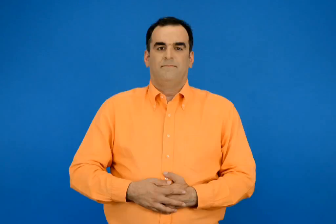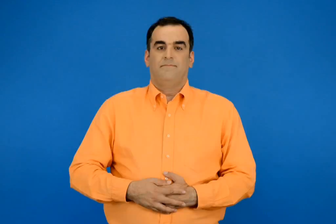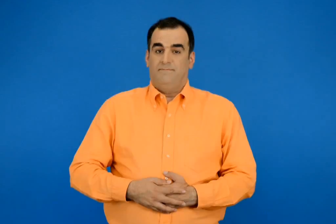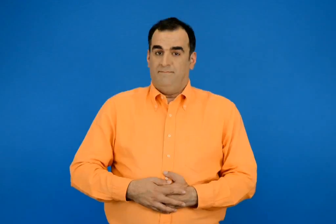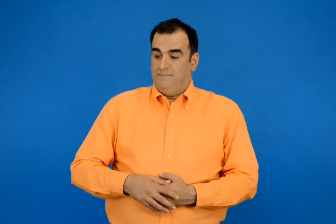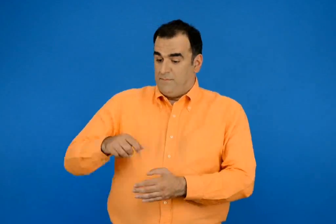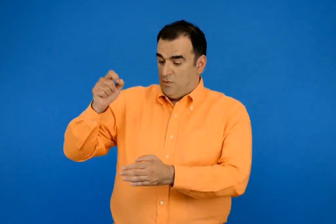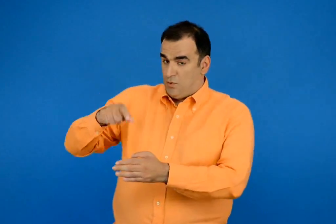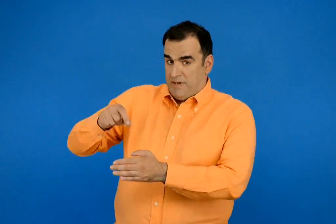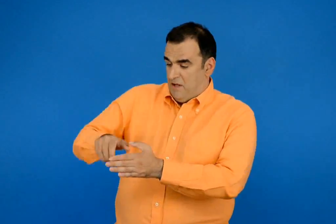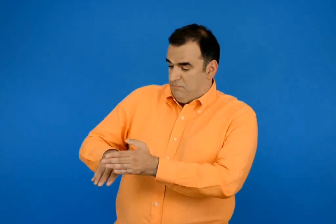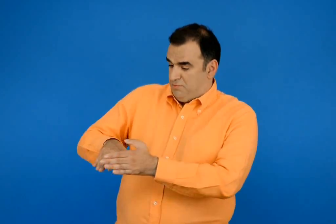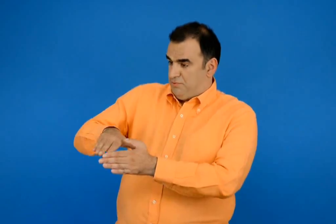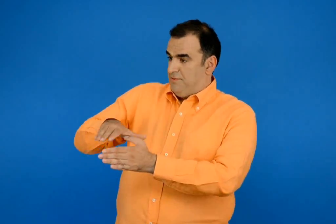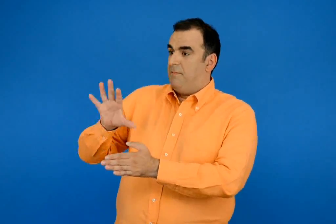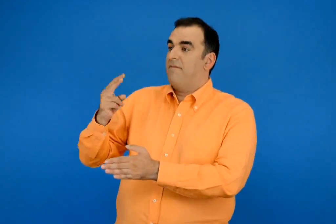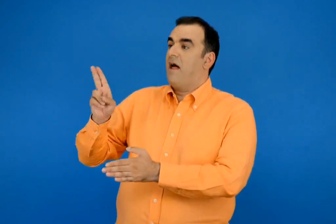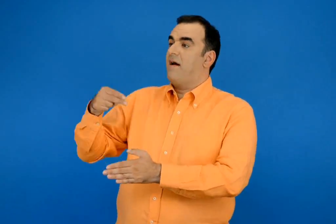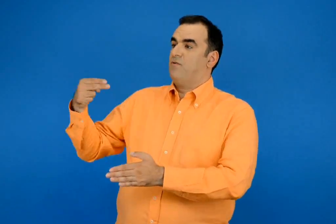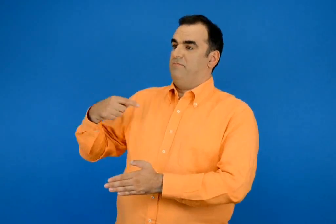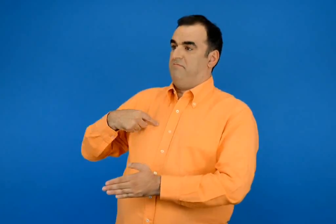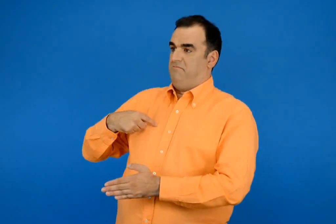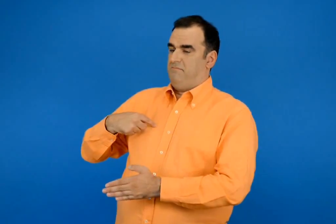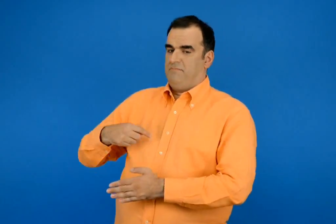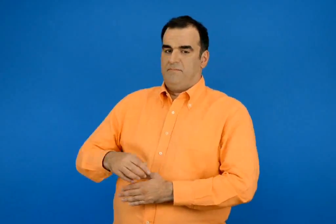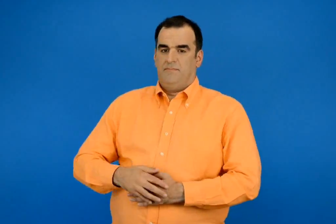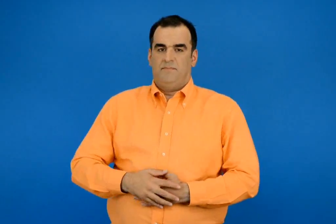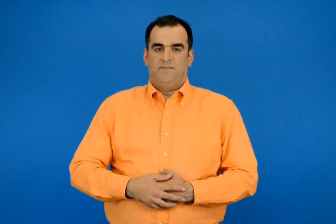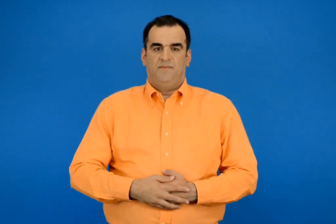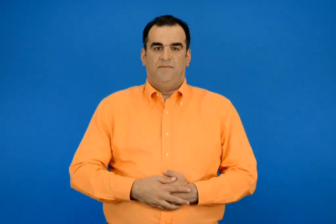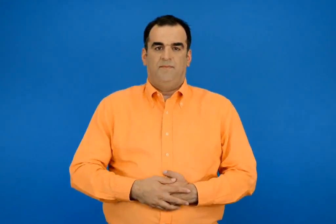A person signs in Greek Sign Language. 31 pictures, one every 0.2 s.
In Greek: στον κουμπαρά μου έχω 57 €
